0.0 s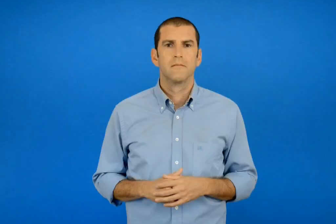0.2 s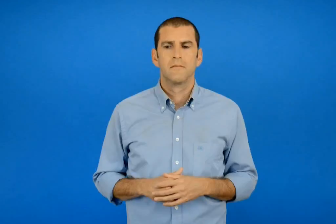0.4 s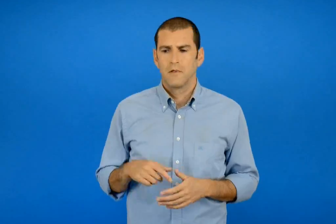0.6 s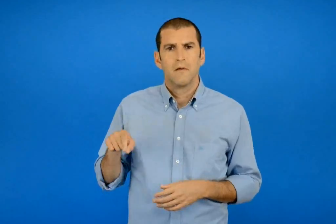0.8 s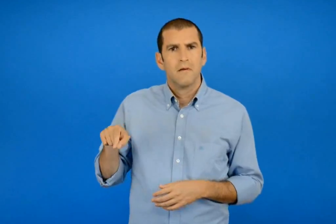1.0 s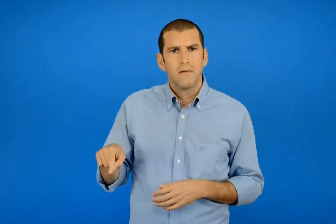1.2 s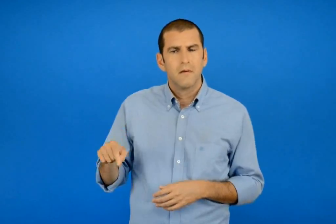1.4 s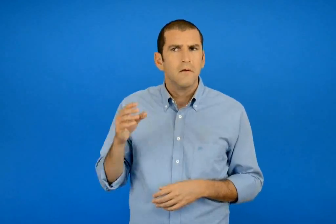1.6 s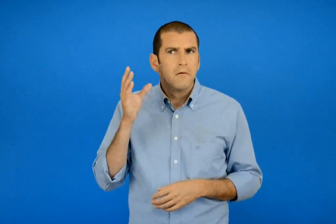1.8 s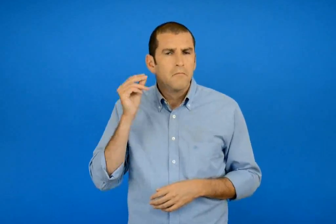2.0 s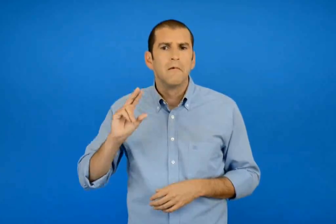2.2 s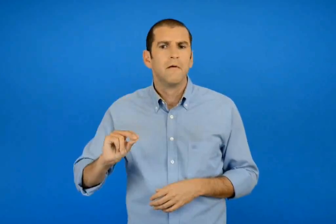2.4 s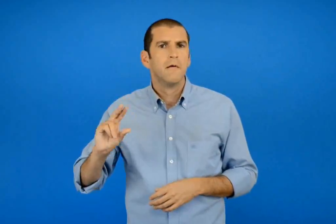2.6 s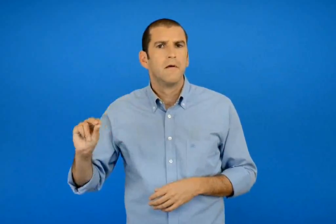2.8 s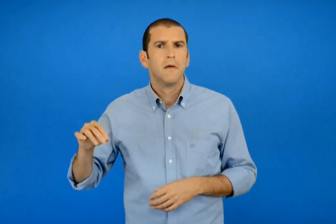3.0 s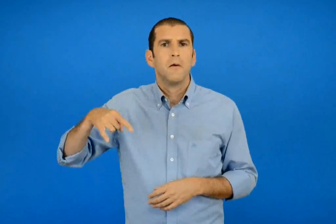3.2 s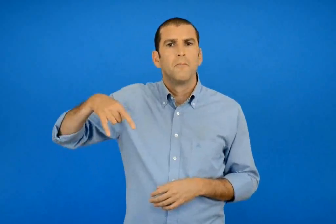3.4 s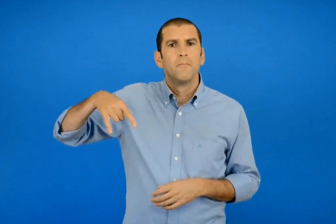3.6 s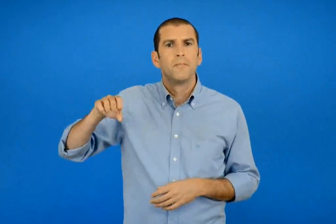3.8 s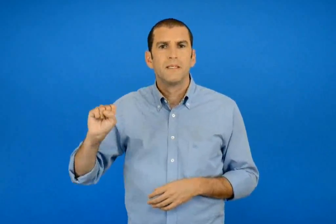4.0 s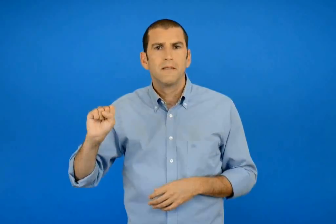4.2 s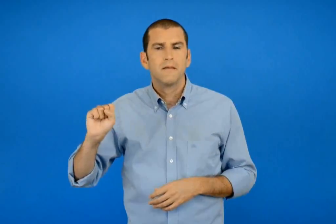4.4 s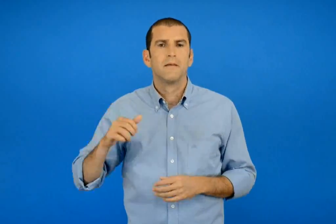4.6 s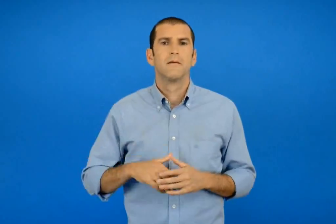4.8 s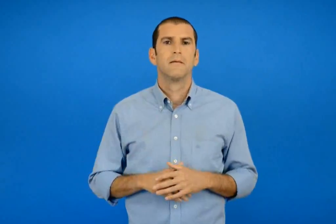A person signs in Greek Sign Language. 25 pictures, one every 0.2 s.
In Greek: το άλλο ακούγεται σαν πσ
